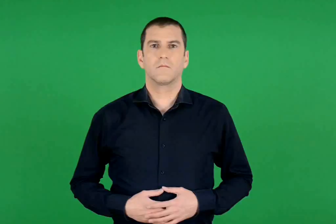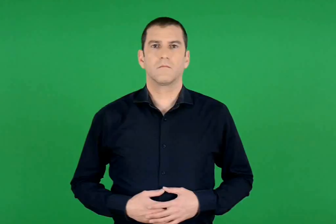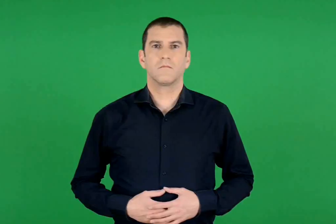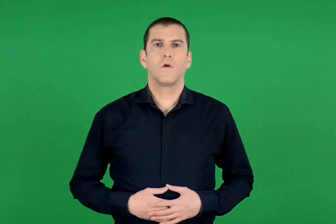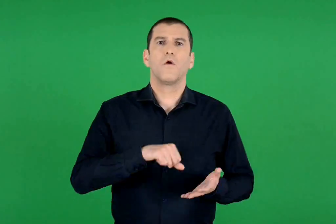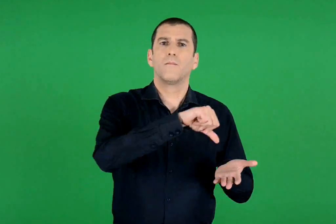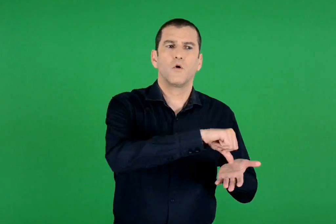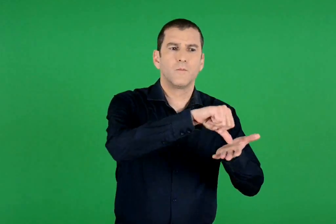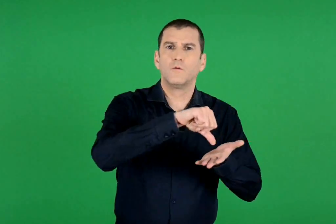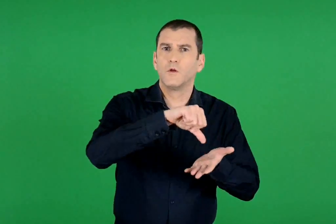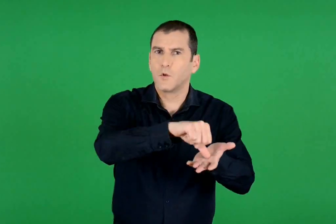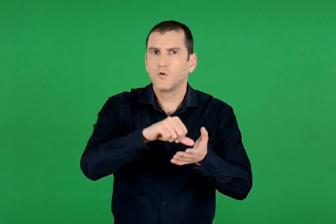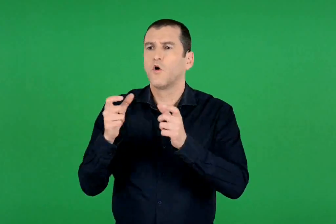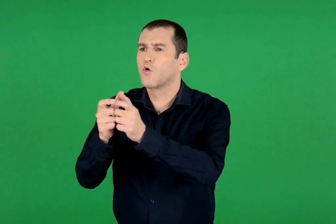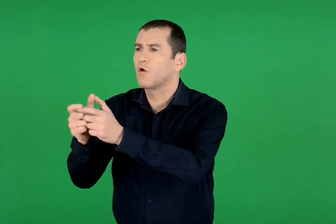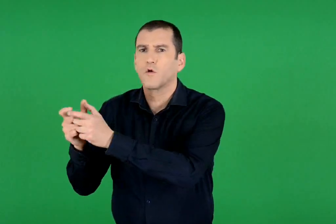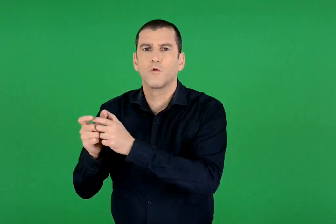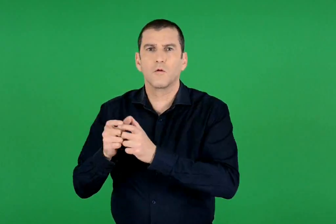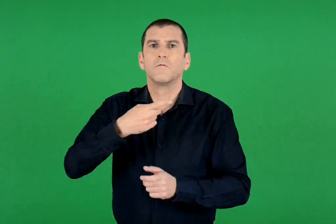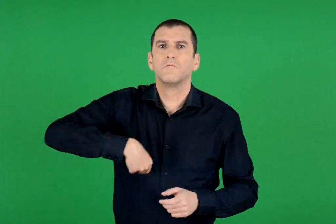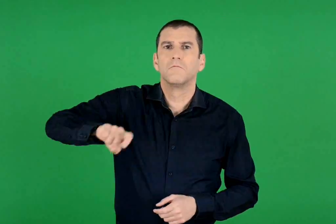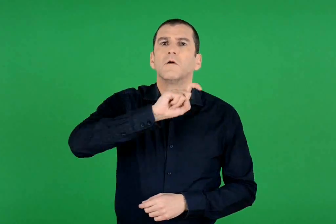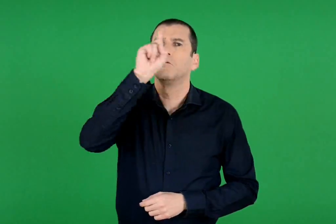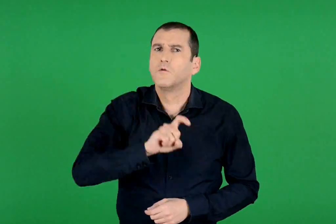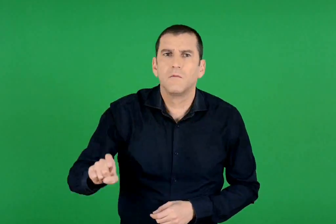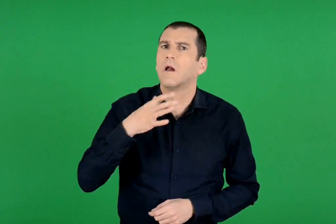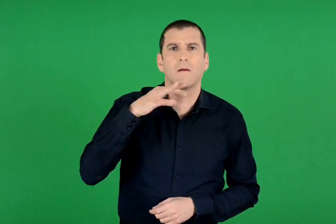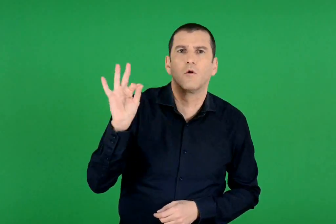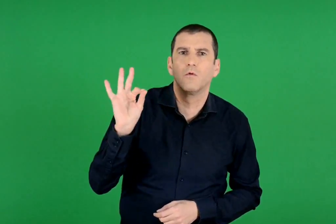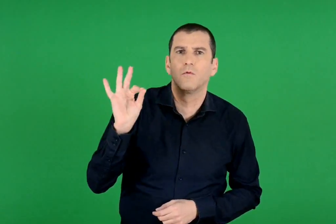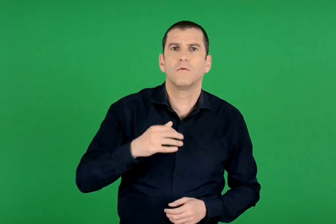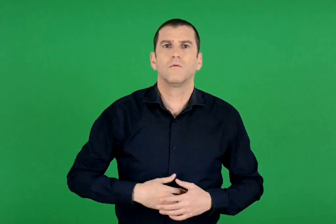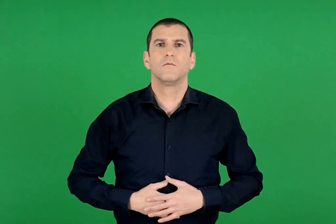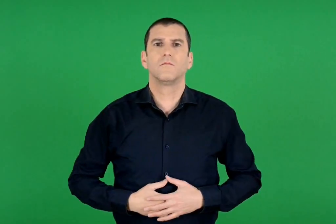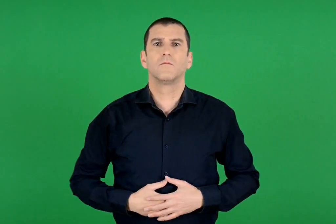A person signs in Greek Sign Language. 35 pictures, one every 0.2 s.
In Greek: γιατί ζούμε σε πόλεις και σε χωριά ;
